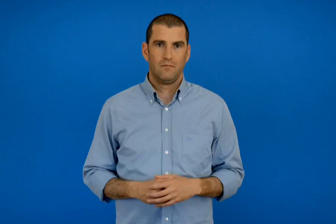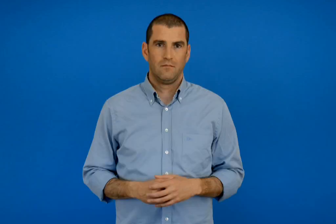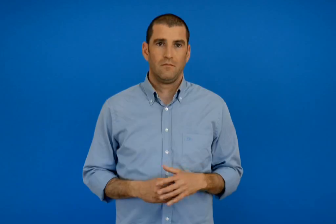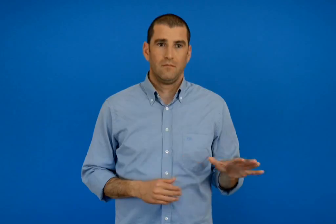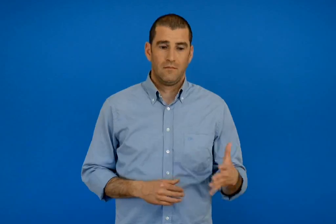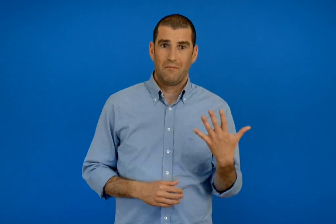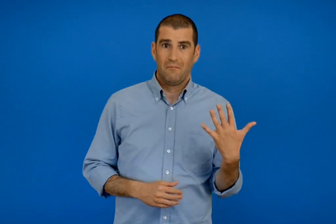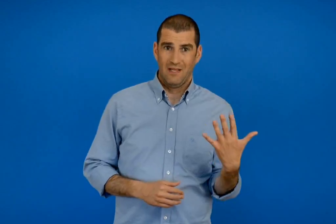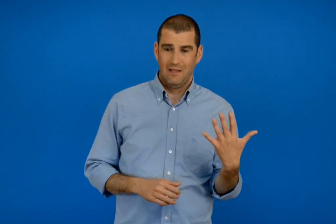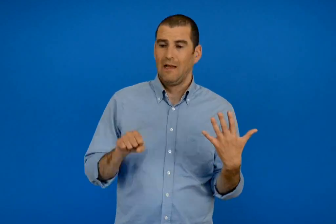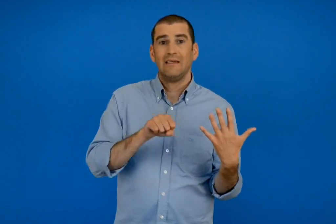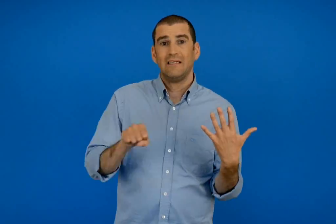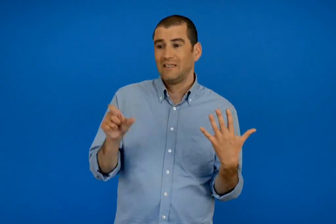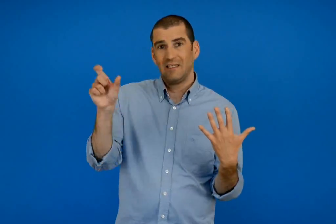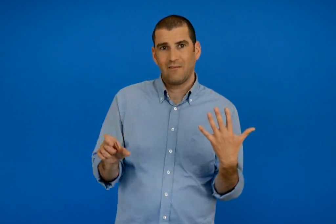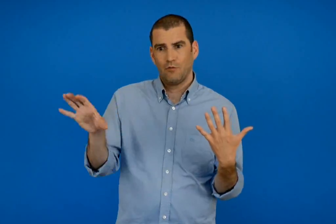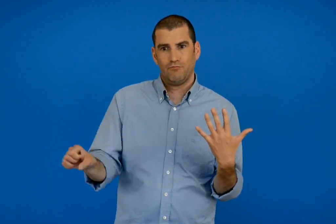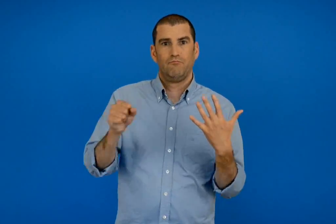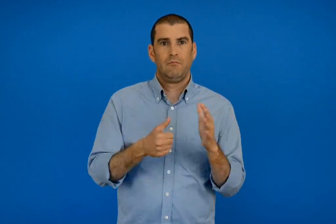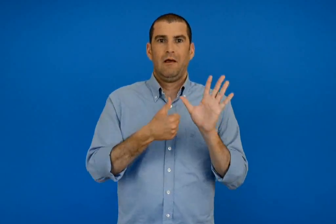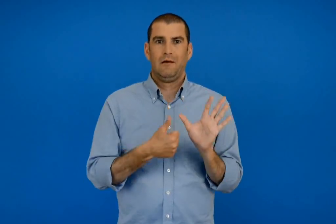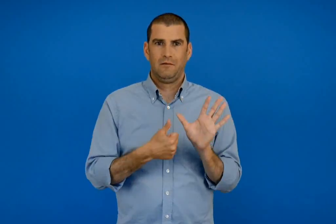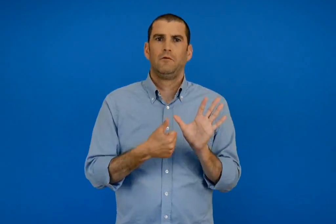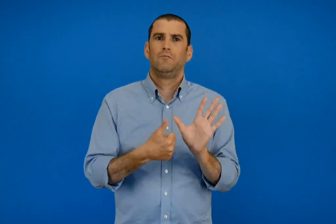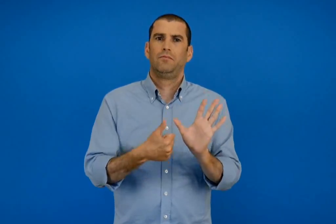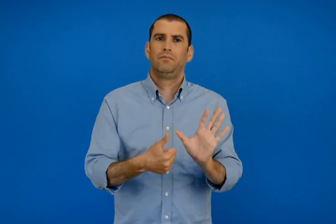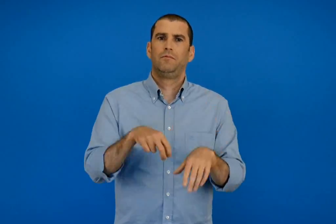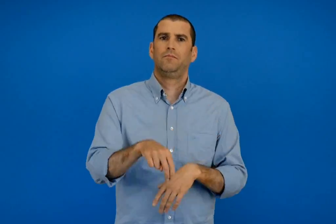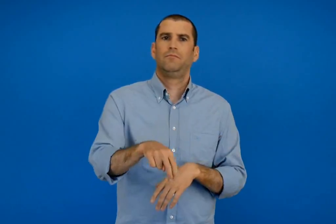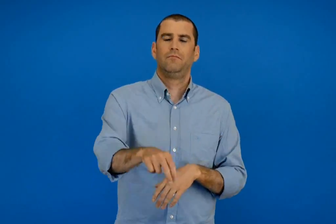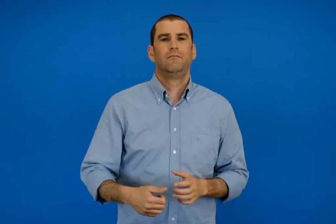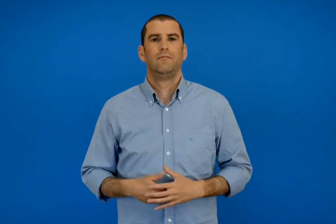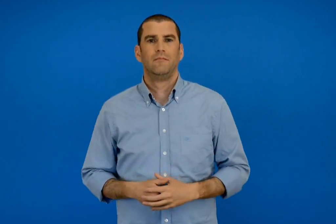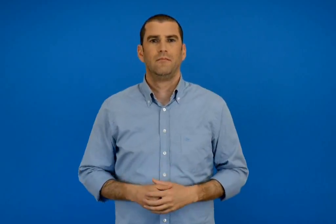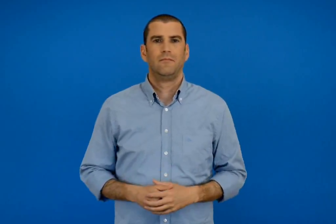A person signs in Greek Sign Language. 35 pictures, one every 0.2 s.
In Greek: παίρνουνε και το σάββατο και τραβάνε παρακάτω
